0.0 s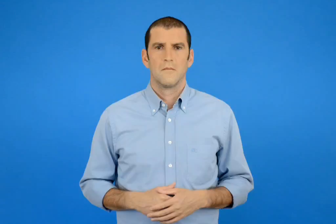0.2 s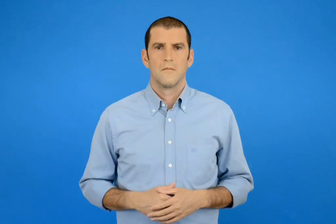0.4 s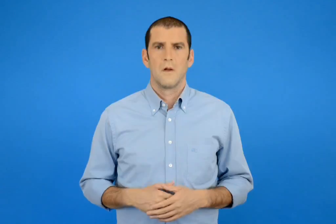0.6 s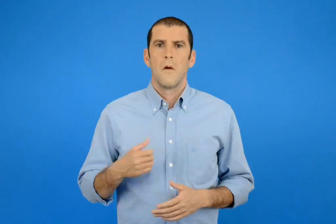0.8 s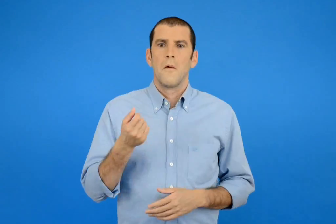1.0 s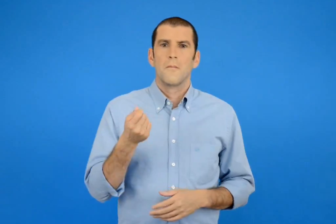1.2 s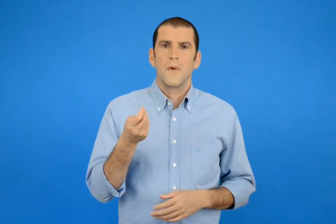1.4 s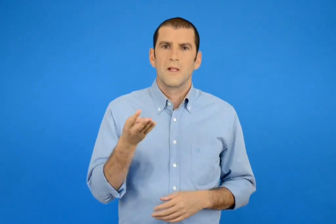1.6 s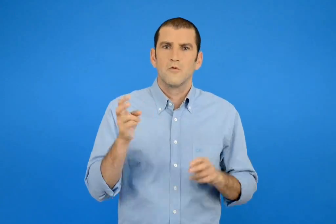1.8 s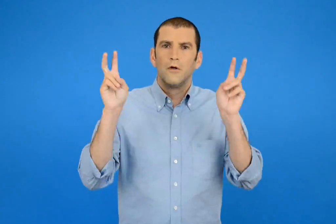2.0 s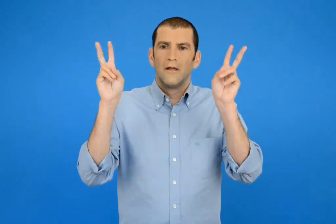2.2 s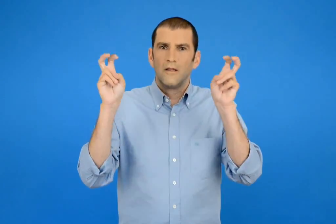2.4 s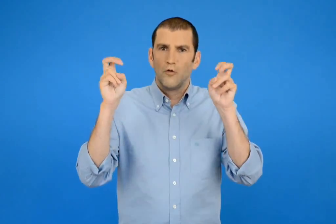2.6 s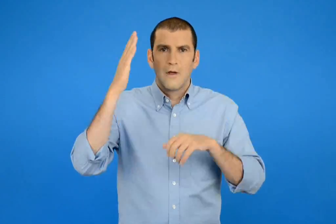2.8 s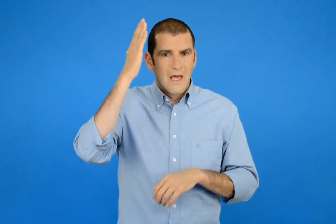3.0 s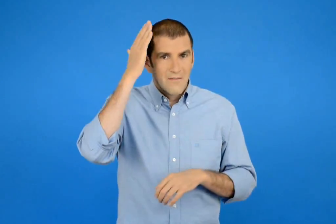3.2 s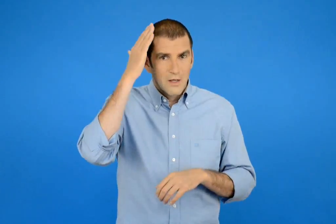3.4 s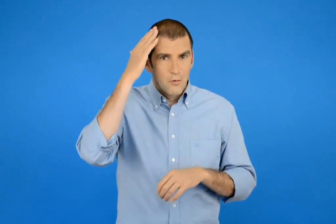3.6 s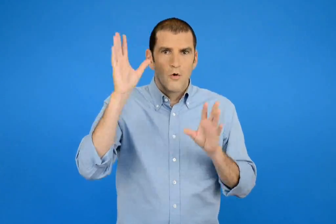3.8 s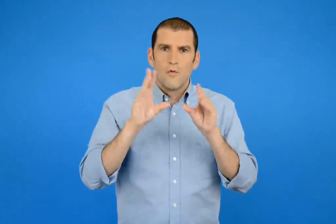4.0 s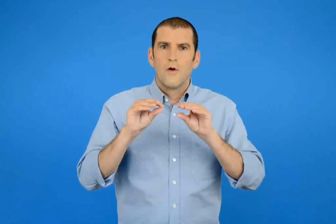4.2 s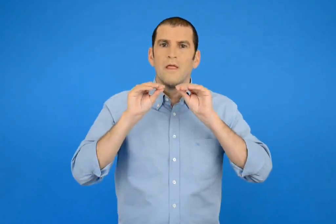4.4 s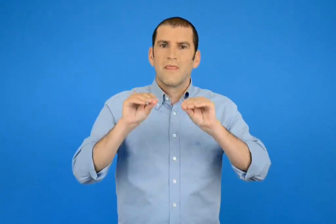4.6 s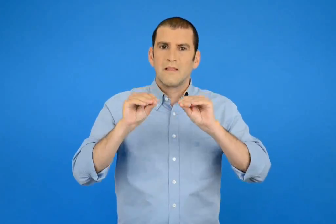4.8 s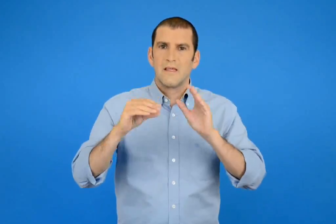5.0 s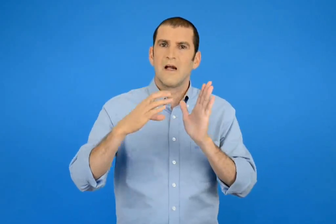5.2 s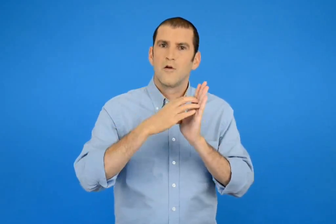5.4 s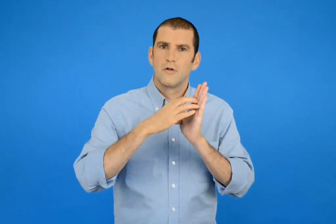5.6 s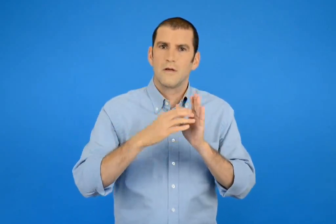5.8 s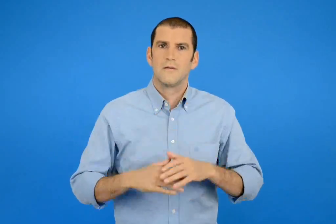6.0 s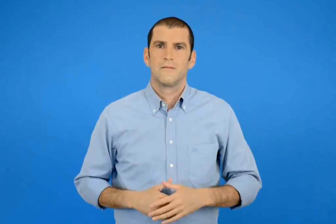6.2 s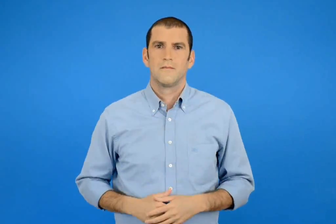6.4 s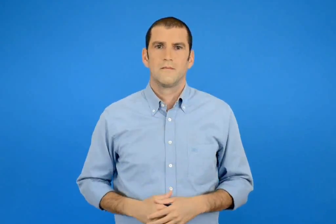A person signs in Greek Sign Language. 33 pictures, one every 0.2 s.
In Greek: μαθηματικός τίτλος κεφαλαίου διδακτικής ενότητας
